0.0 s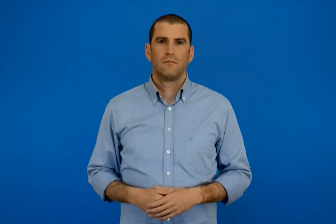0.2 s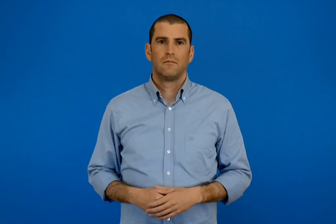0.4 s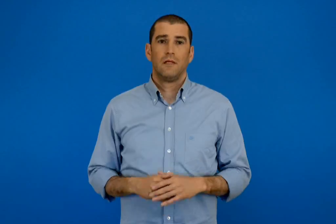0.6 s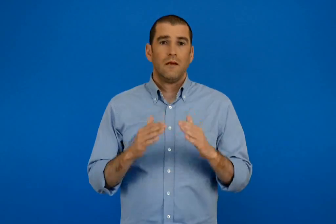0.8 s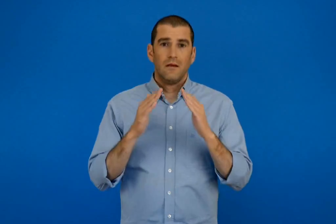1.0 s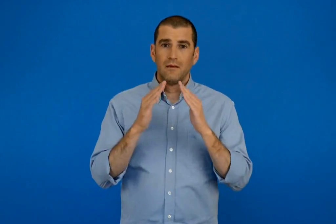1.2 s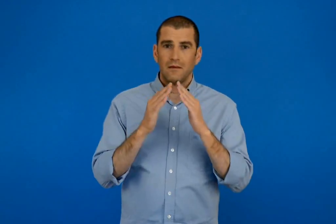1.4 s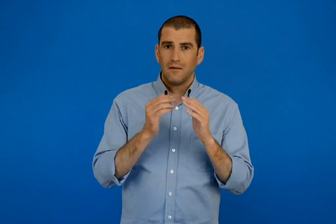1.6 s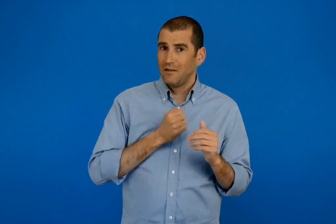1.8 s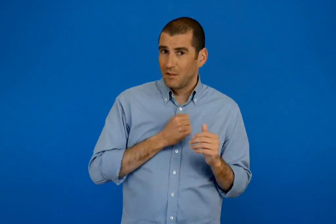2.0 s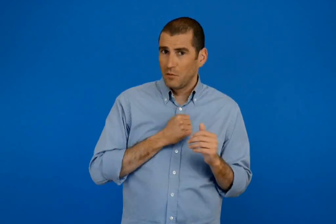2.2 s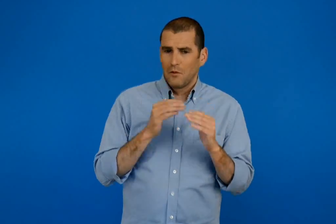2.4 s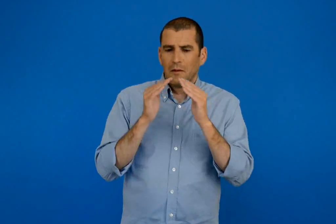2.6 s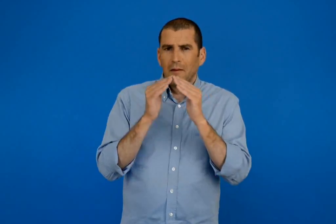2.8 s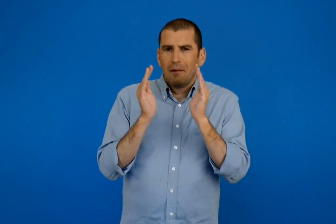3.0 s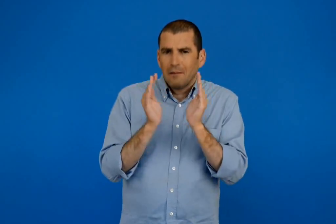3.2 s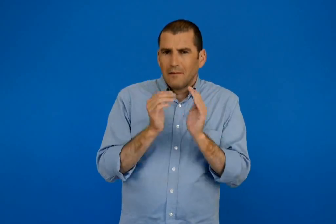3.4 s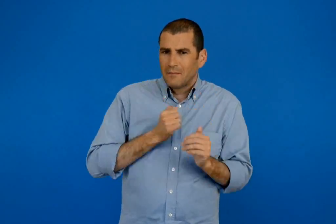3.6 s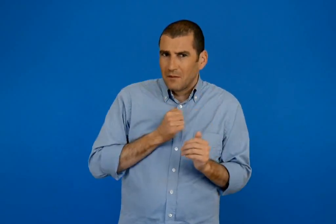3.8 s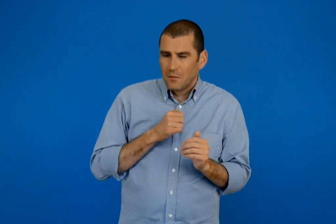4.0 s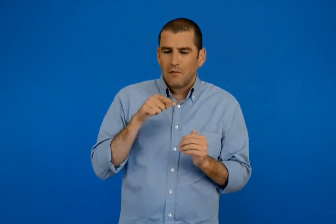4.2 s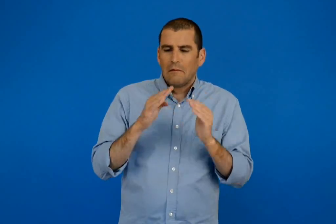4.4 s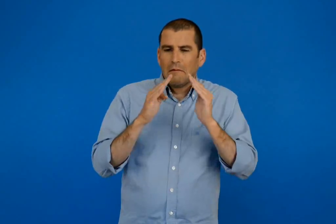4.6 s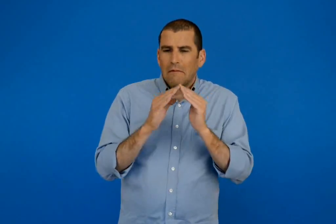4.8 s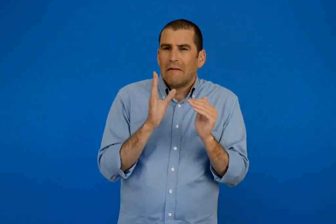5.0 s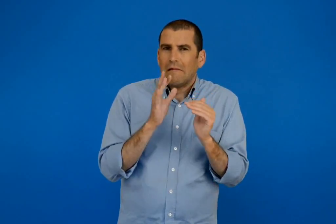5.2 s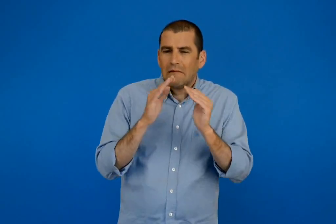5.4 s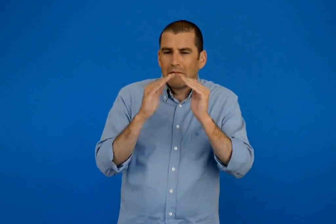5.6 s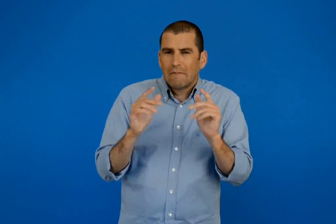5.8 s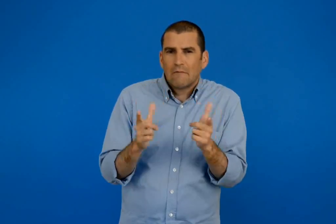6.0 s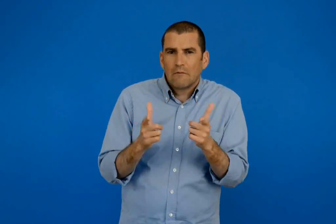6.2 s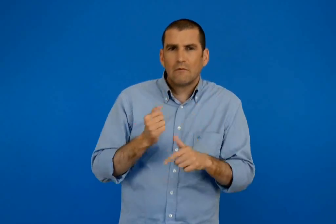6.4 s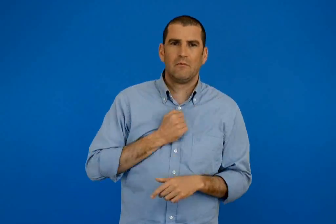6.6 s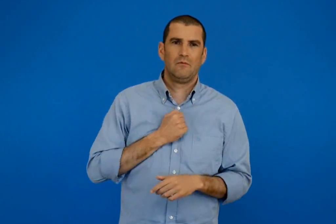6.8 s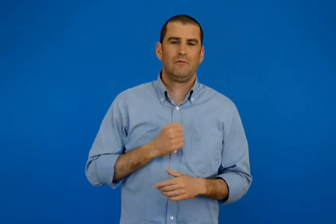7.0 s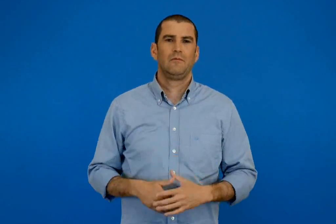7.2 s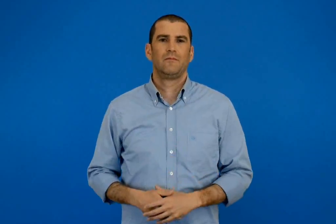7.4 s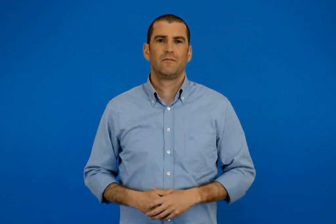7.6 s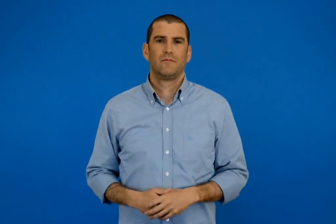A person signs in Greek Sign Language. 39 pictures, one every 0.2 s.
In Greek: σπίτι μου σπιτάκι μου και φτωχοκαλυβακι μου
